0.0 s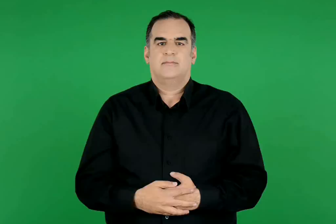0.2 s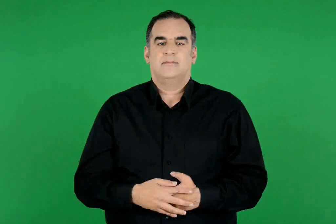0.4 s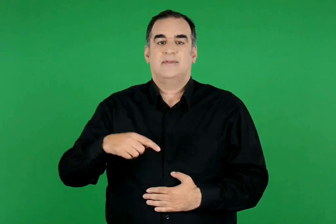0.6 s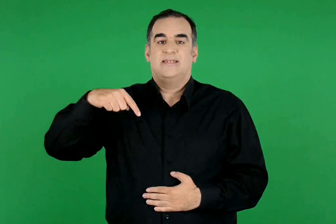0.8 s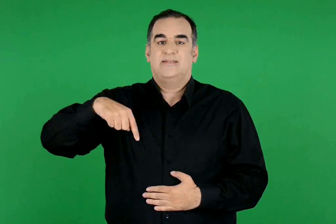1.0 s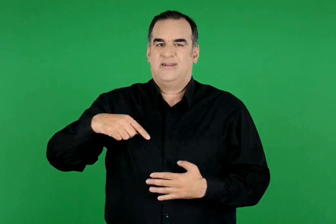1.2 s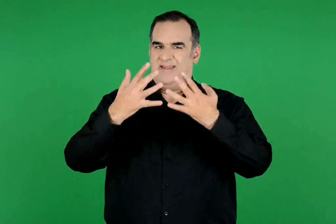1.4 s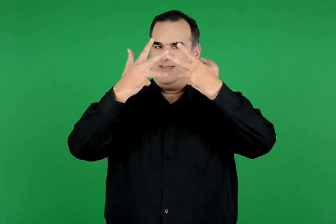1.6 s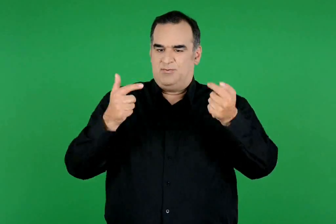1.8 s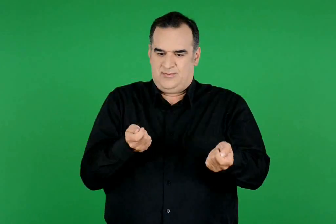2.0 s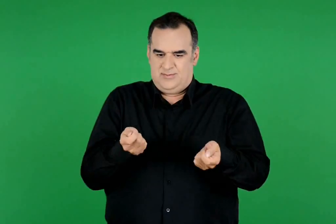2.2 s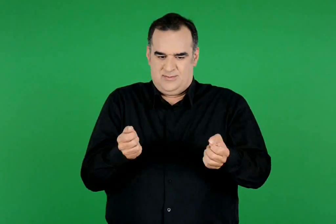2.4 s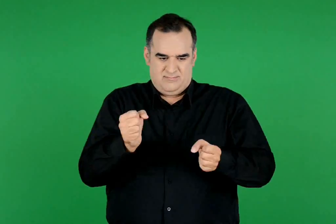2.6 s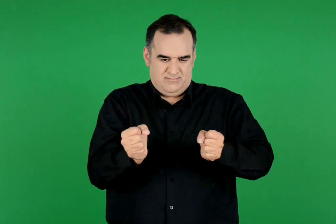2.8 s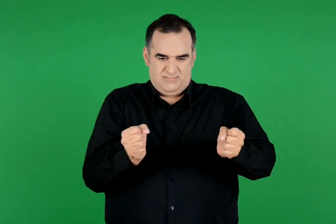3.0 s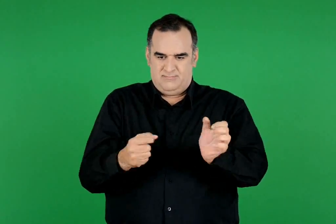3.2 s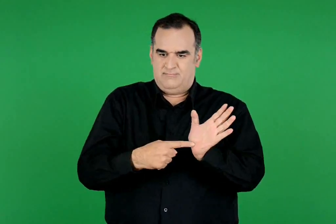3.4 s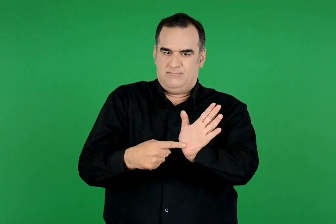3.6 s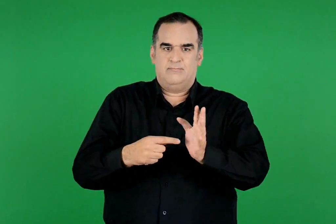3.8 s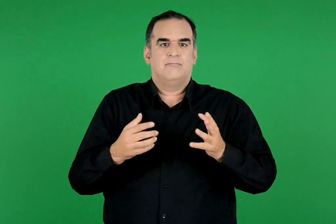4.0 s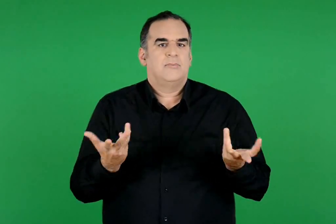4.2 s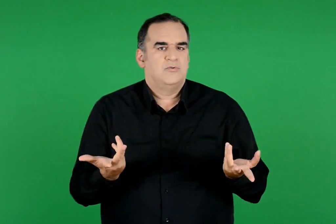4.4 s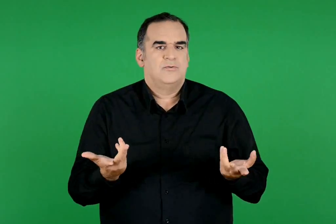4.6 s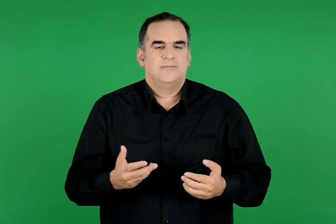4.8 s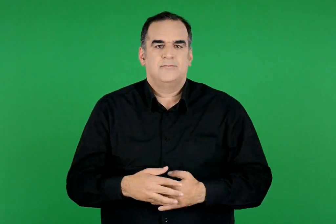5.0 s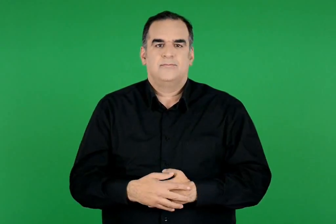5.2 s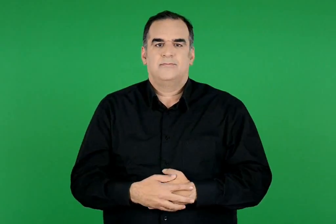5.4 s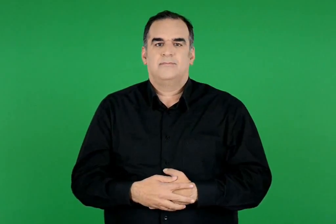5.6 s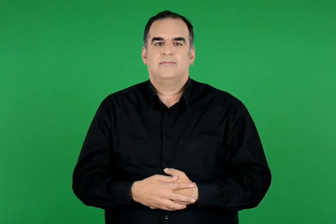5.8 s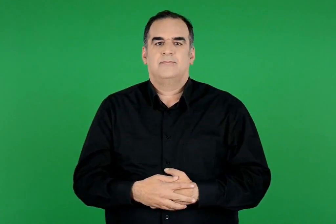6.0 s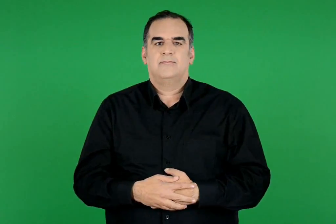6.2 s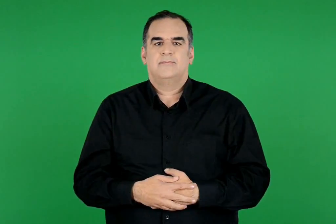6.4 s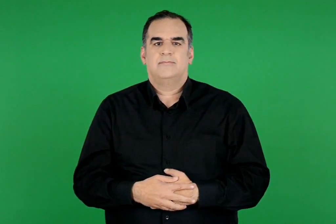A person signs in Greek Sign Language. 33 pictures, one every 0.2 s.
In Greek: πώς στήνεται μια θεατρική παράσταση σήμερα
